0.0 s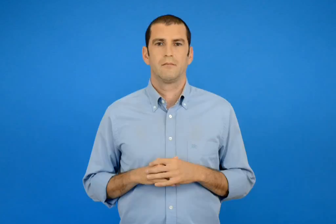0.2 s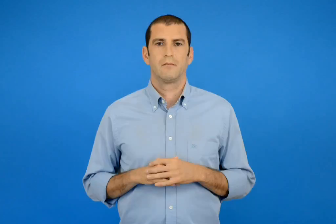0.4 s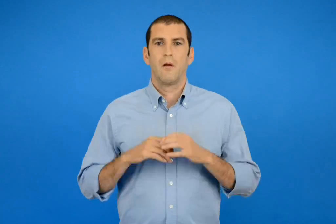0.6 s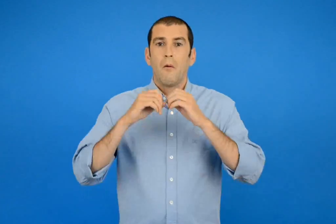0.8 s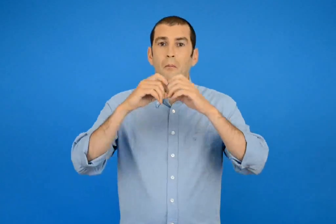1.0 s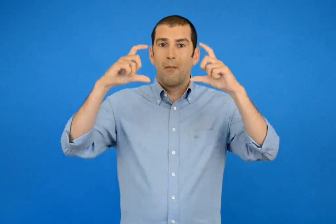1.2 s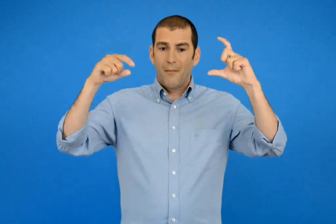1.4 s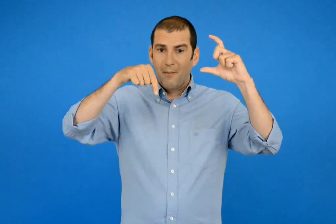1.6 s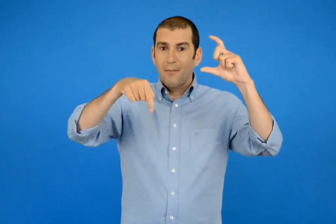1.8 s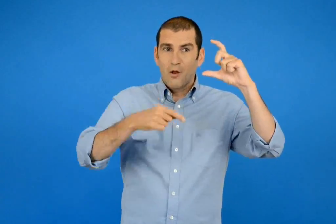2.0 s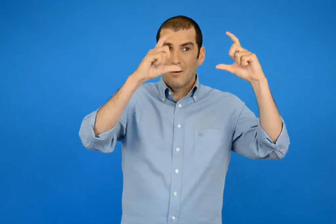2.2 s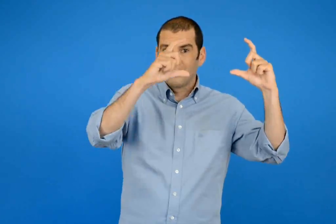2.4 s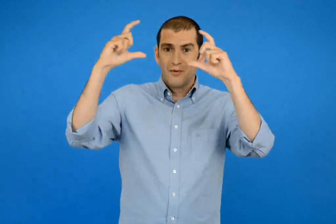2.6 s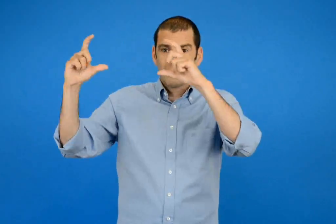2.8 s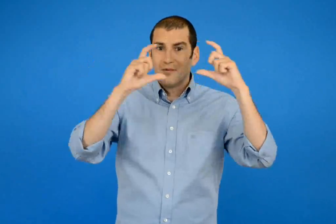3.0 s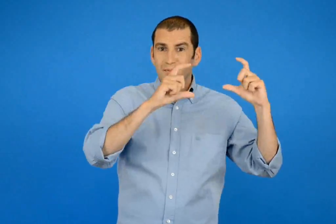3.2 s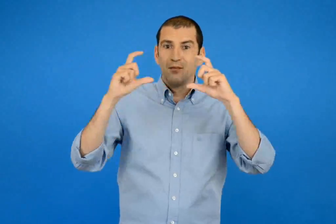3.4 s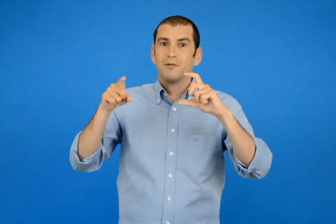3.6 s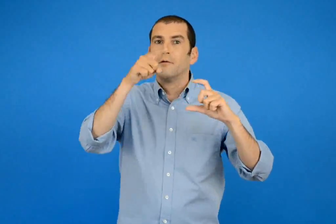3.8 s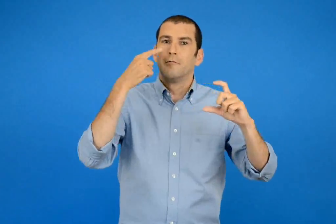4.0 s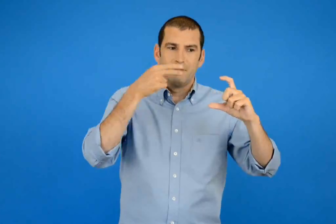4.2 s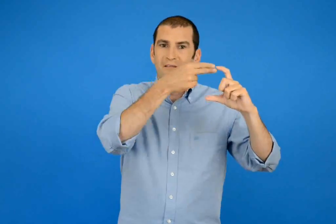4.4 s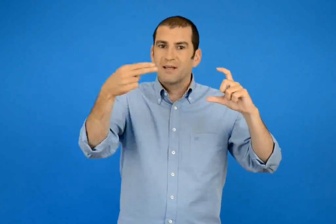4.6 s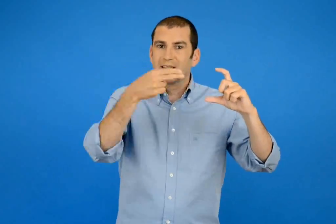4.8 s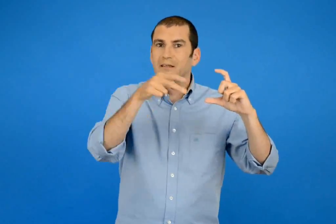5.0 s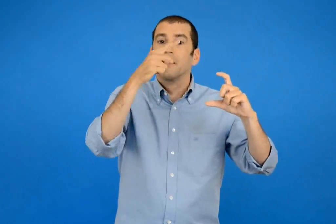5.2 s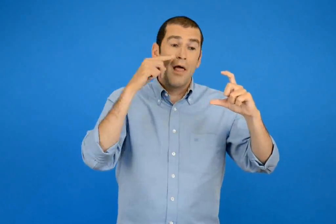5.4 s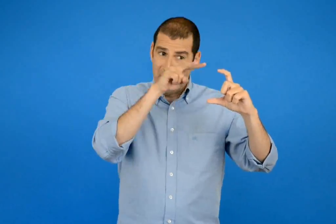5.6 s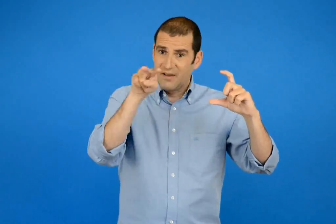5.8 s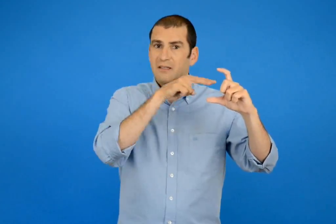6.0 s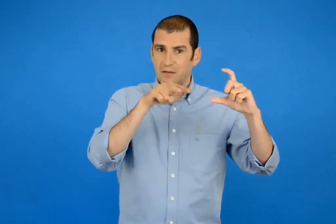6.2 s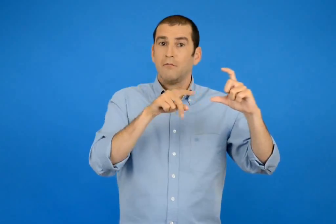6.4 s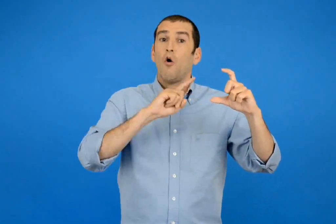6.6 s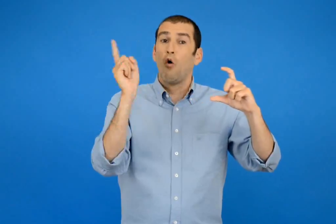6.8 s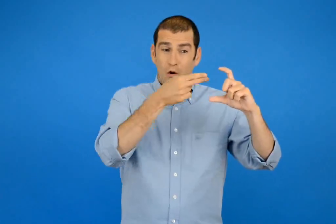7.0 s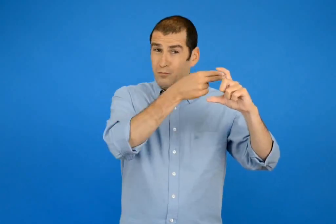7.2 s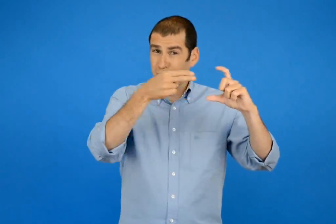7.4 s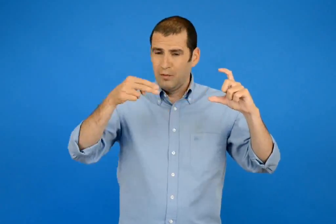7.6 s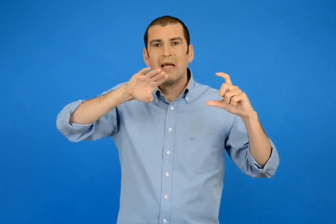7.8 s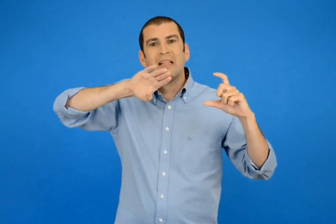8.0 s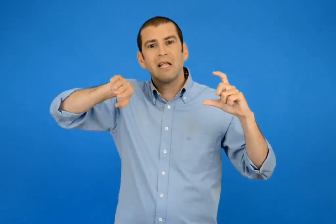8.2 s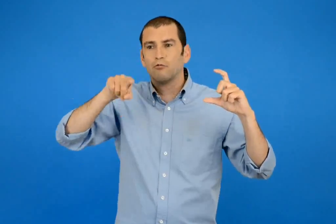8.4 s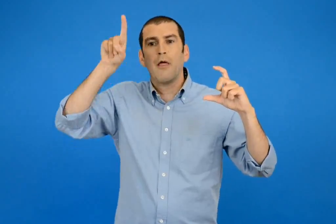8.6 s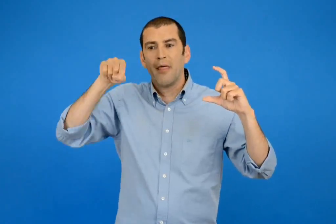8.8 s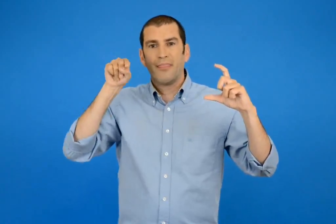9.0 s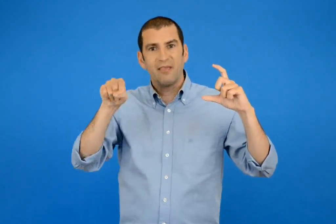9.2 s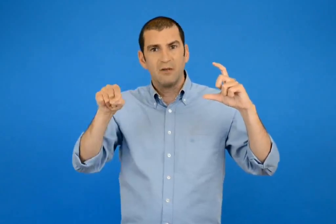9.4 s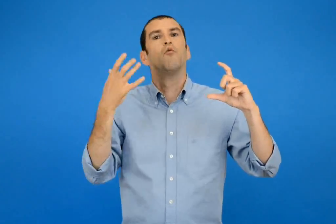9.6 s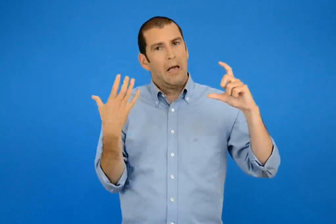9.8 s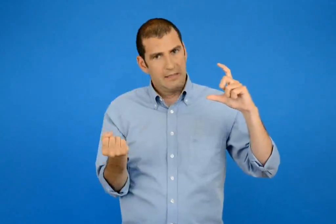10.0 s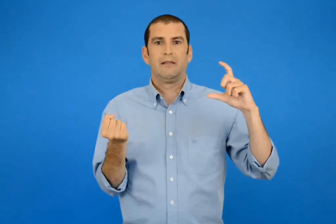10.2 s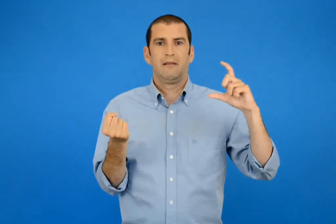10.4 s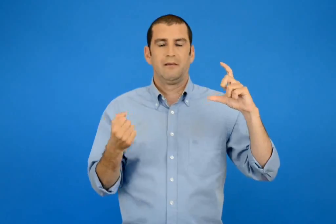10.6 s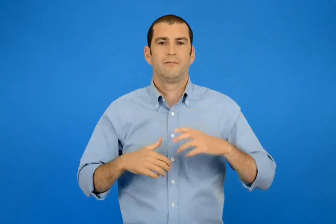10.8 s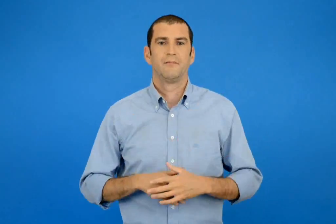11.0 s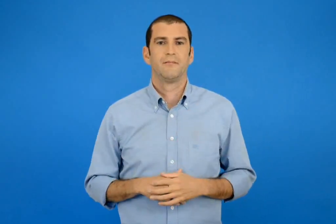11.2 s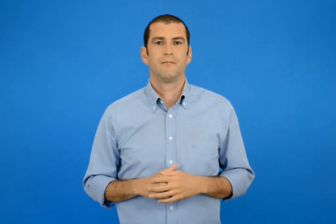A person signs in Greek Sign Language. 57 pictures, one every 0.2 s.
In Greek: διάβασε τις φράσεις μέσα στα μπαλονάκια όλες έχουν θαυμαστικό στο τέλος
